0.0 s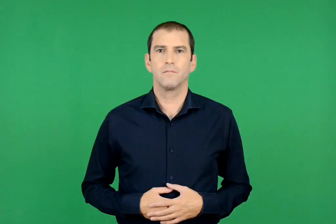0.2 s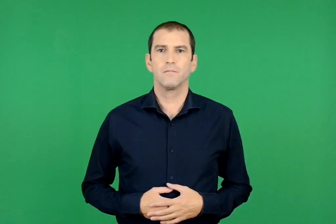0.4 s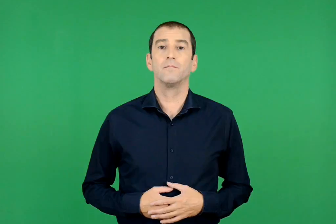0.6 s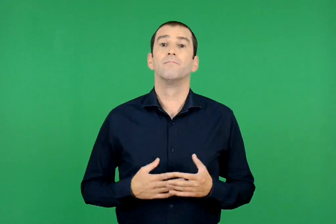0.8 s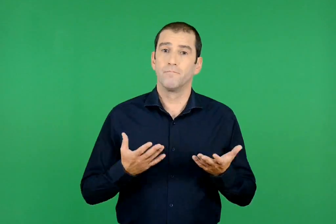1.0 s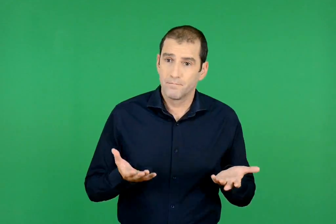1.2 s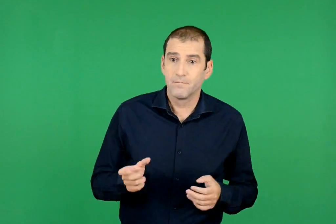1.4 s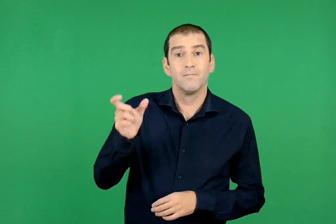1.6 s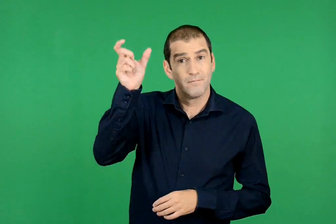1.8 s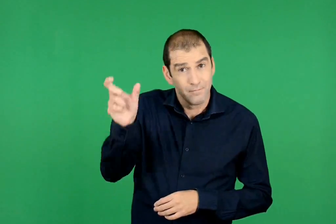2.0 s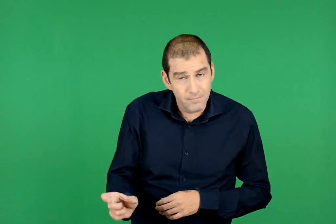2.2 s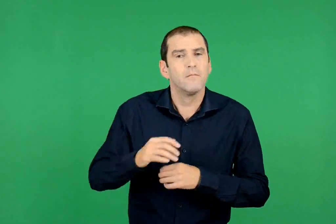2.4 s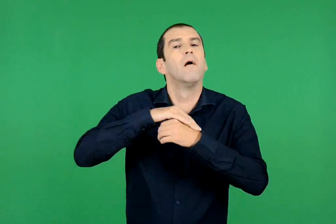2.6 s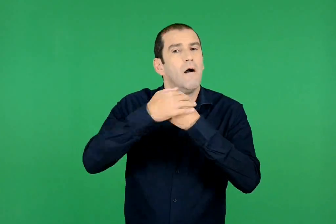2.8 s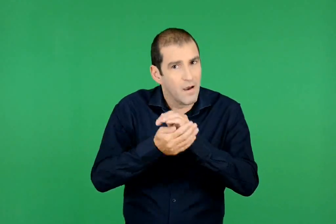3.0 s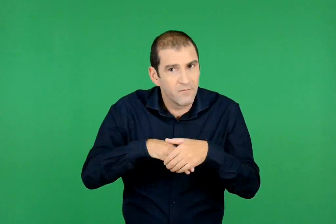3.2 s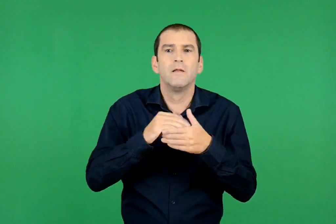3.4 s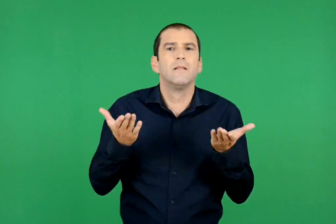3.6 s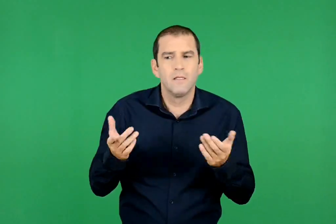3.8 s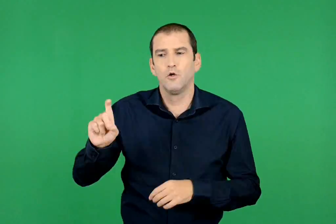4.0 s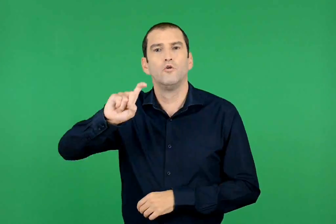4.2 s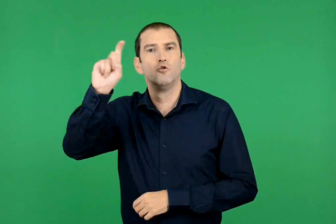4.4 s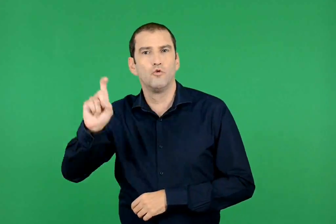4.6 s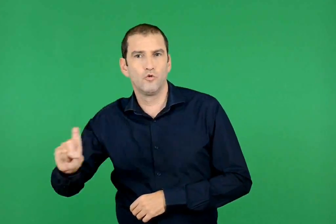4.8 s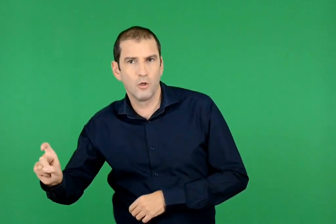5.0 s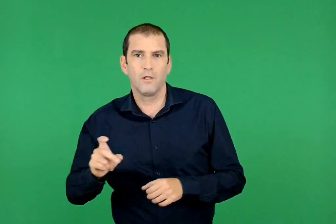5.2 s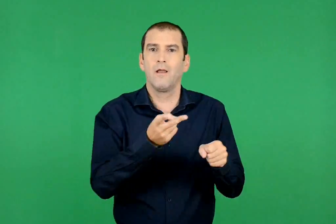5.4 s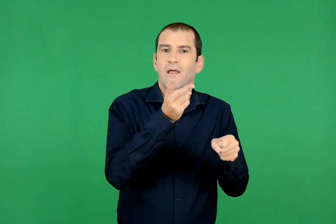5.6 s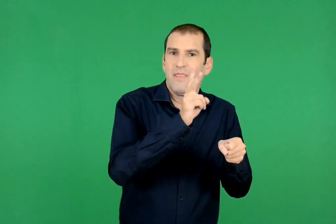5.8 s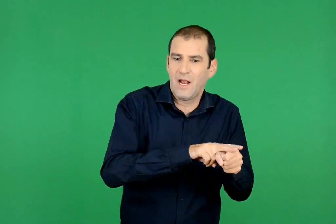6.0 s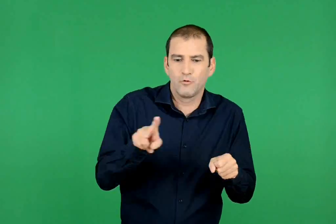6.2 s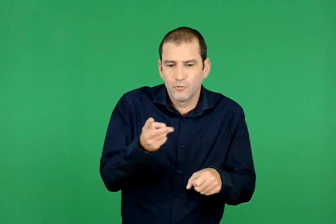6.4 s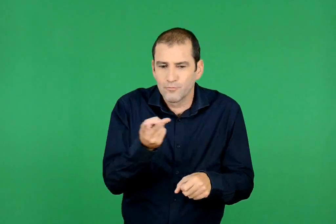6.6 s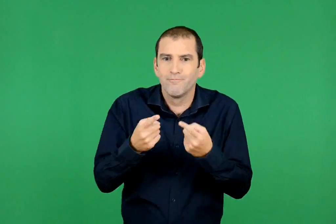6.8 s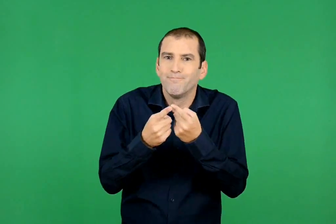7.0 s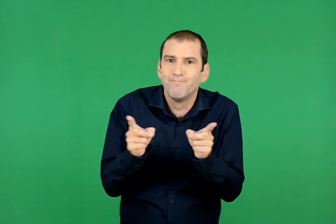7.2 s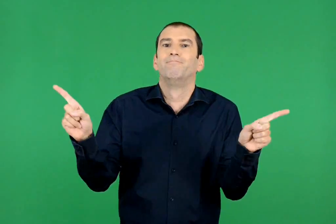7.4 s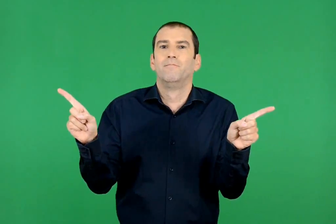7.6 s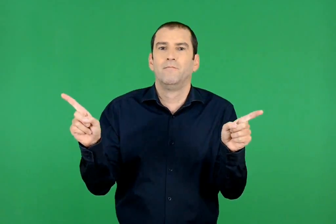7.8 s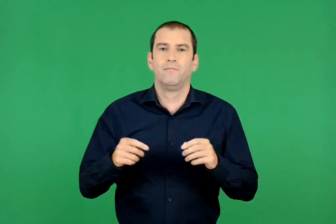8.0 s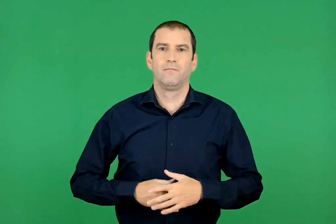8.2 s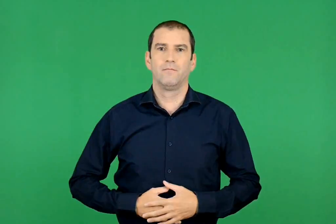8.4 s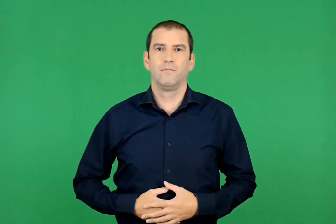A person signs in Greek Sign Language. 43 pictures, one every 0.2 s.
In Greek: ακόμη , τον απασχολεί η αντίθεση ανάμεσα στη ζωή και στο θάνατο
